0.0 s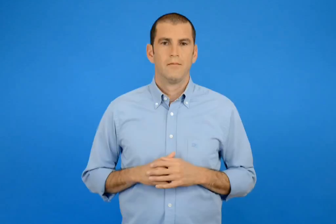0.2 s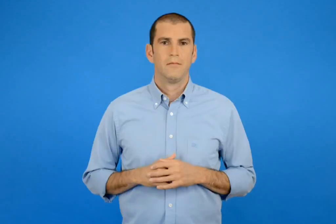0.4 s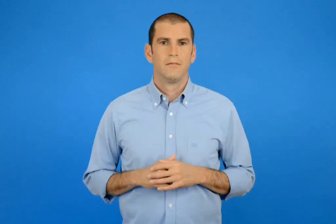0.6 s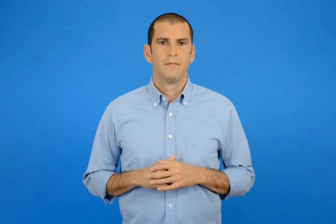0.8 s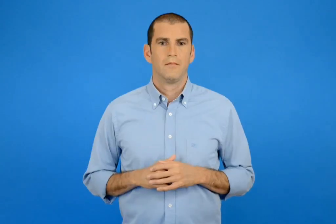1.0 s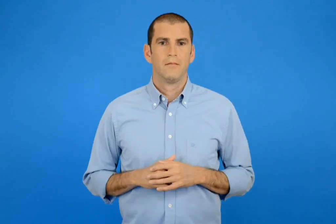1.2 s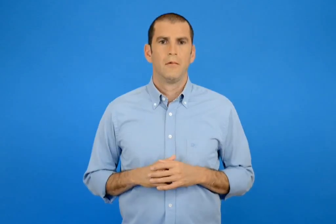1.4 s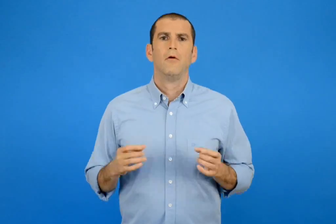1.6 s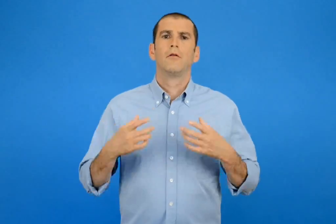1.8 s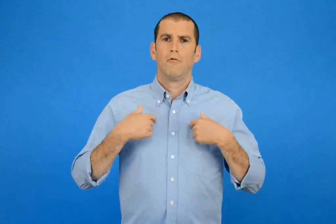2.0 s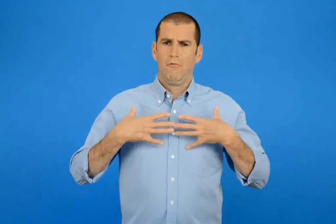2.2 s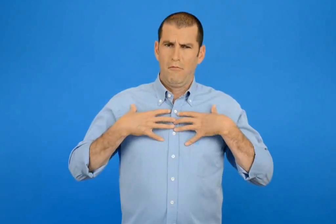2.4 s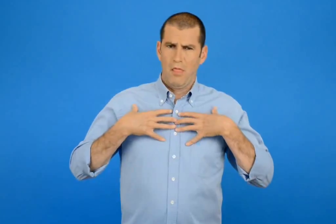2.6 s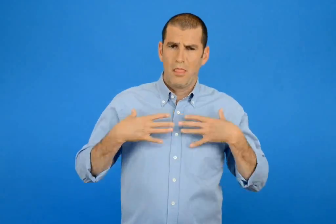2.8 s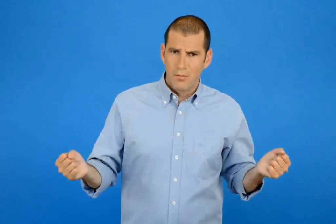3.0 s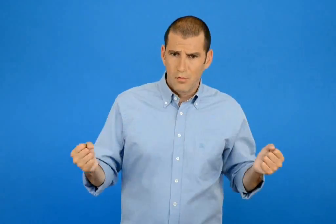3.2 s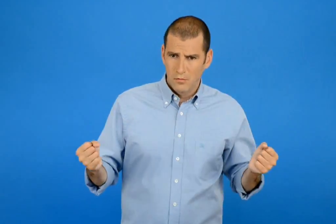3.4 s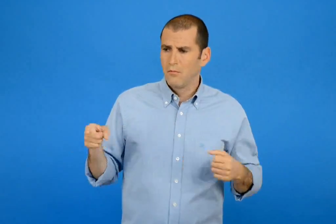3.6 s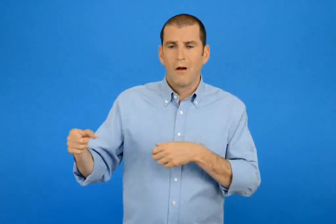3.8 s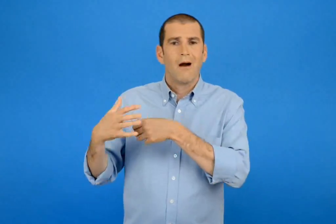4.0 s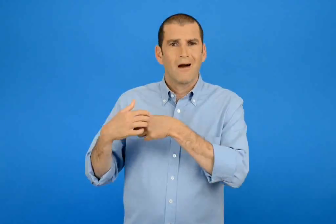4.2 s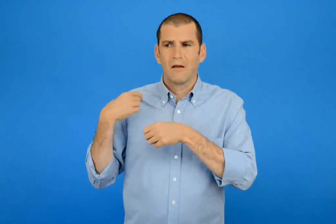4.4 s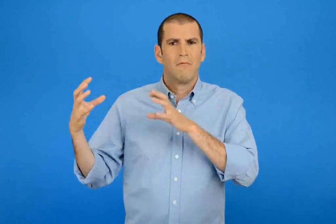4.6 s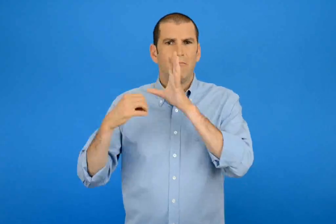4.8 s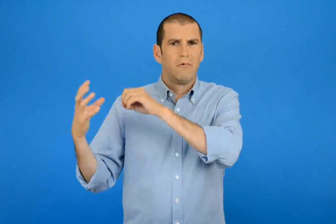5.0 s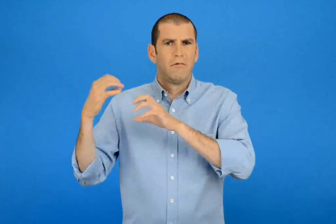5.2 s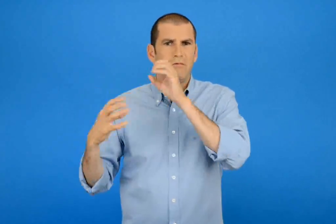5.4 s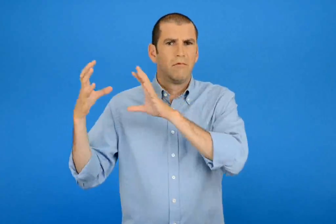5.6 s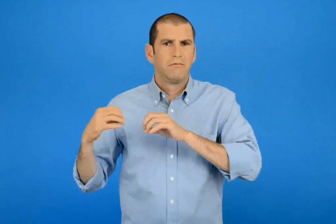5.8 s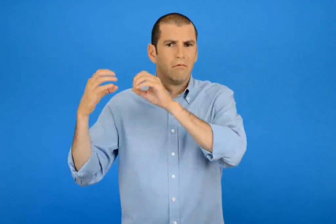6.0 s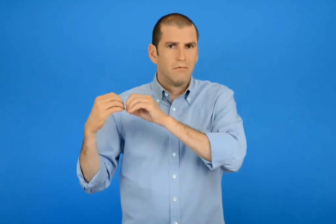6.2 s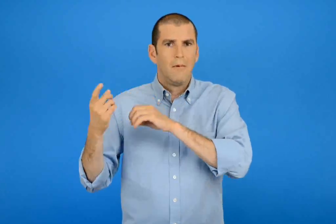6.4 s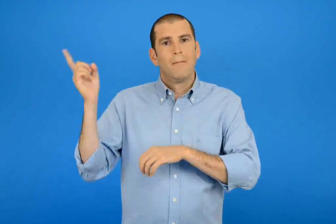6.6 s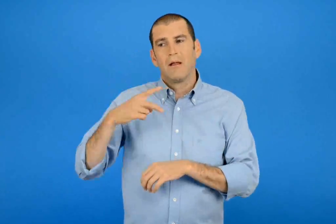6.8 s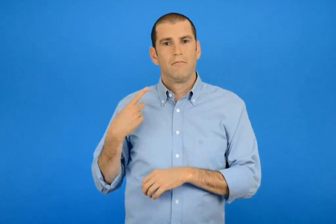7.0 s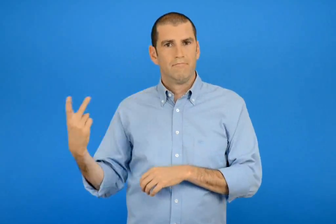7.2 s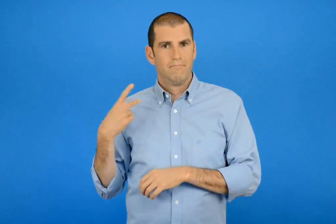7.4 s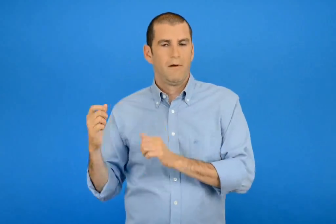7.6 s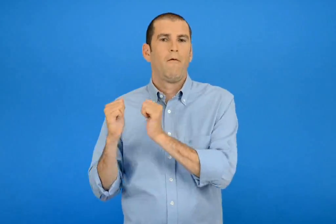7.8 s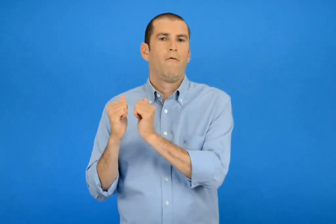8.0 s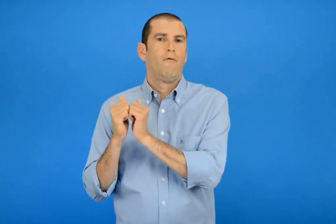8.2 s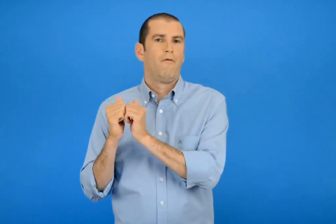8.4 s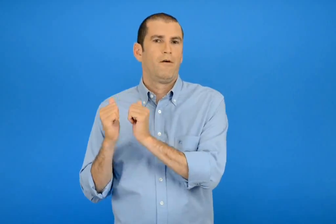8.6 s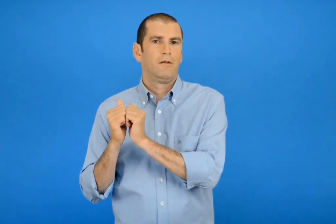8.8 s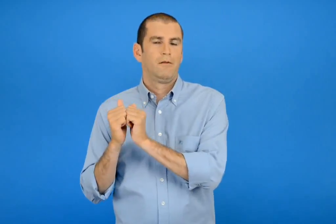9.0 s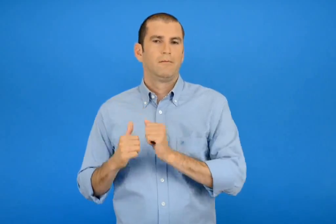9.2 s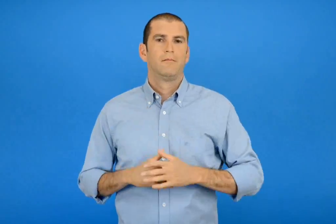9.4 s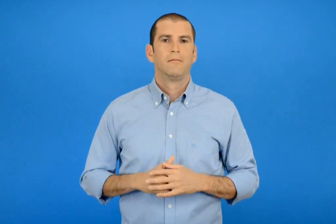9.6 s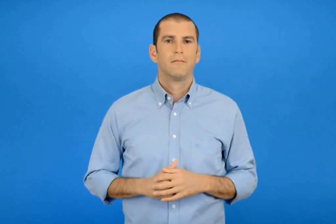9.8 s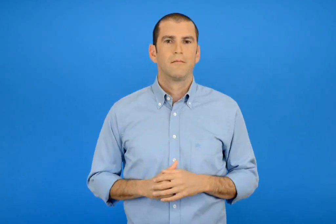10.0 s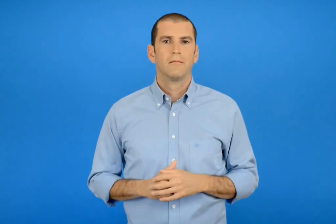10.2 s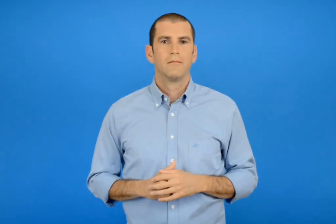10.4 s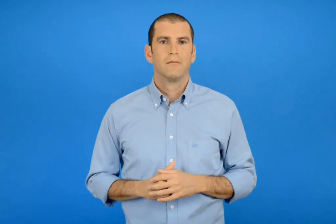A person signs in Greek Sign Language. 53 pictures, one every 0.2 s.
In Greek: όταν θυμώνω με τη γάτα μαλώνω και μετα φιλιώνω
